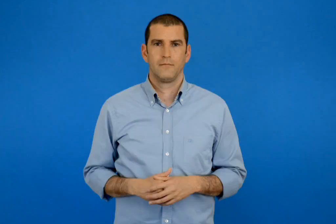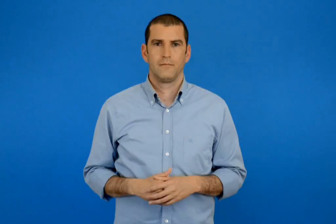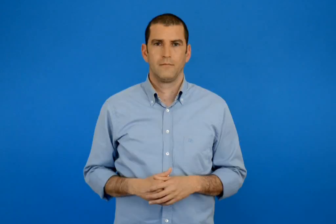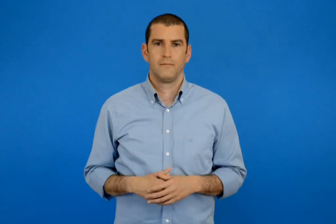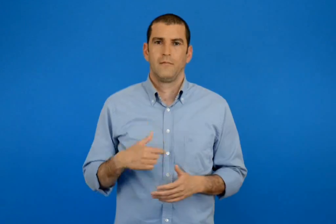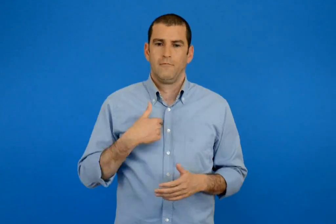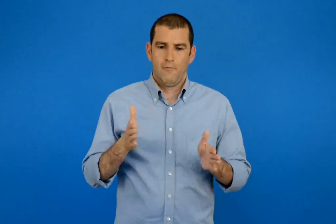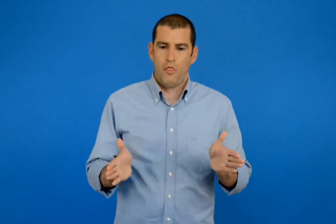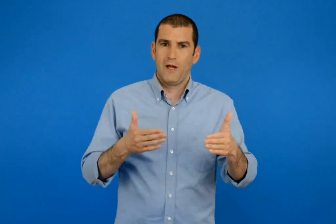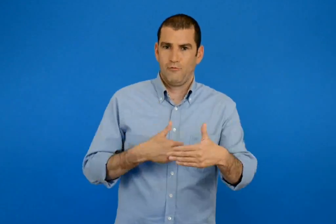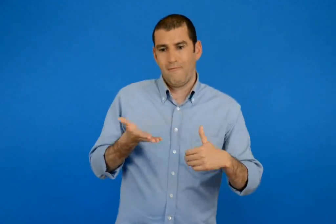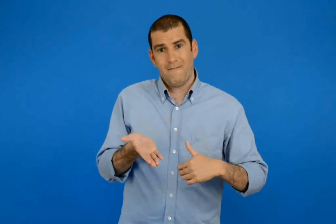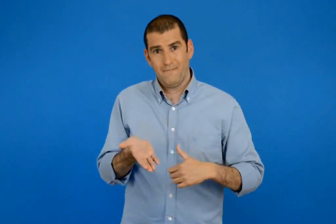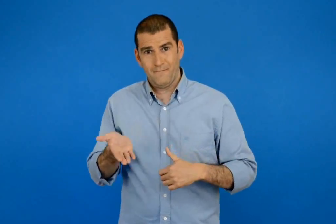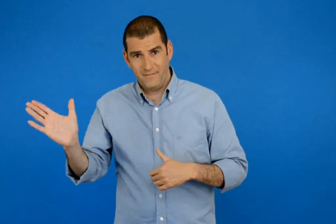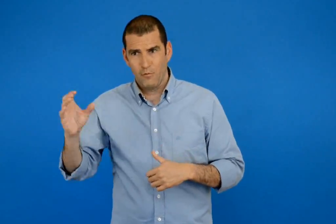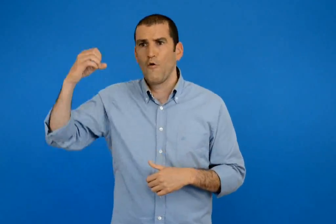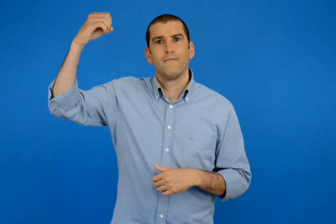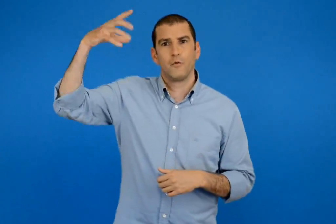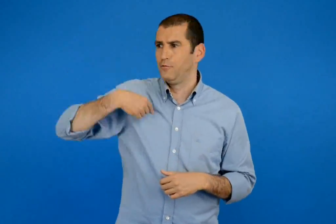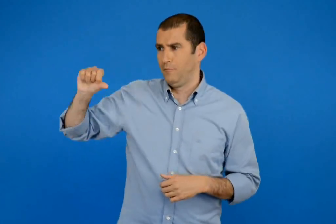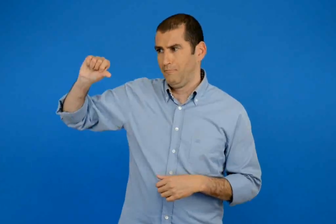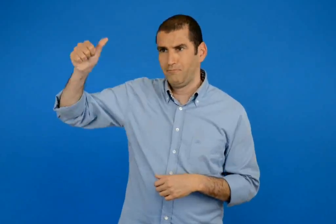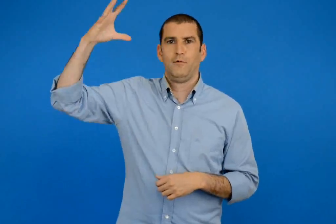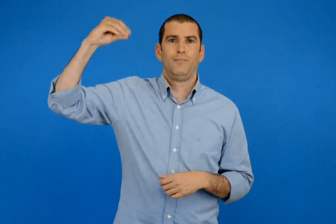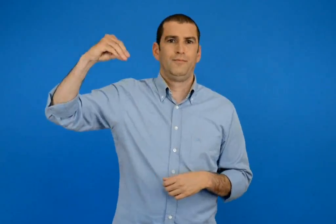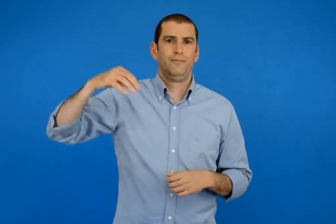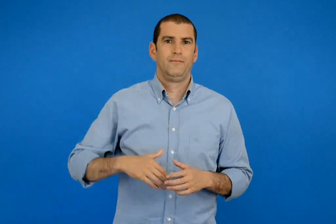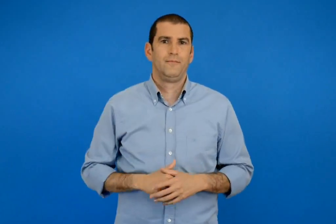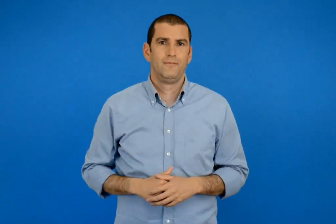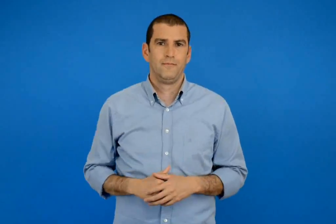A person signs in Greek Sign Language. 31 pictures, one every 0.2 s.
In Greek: όταν φεύγω από το δωμάτιο σβήνω το φως
